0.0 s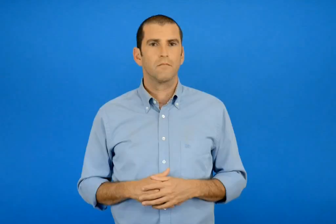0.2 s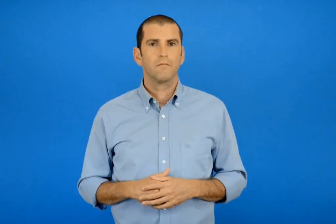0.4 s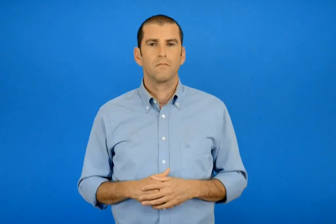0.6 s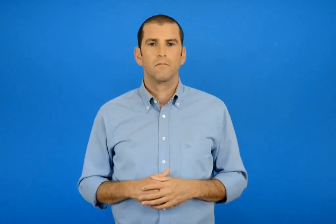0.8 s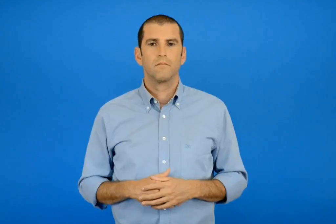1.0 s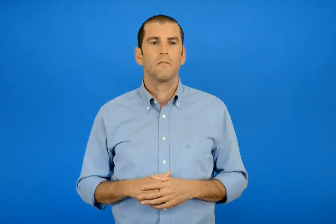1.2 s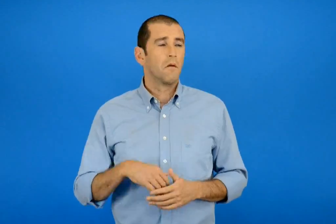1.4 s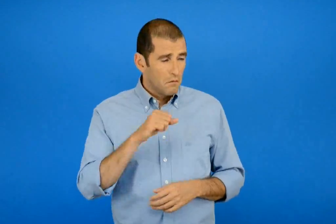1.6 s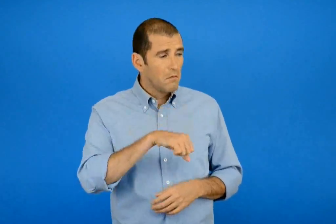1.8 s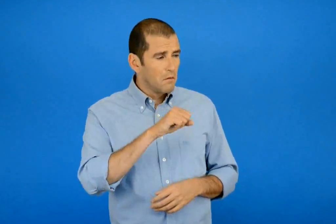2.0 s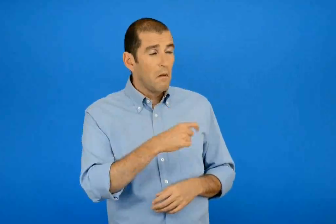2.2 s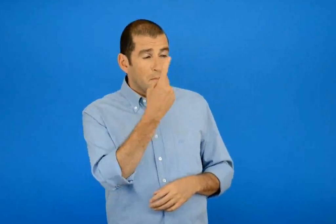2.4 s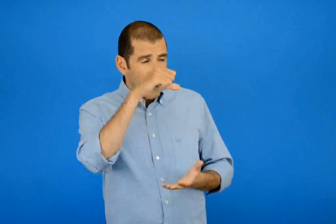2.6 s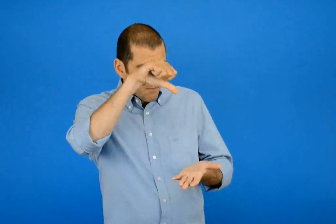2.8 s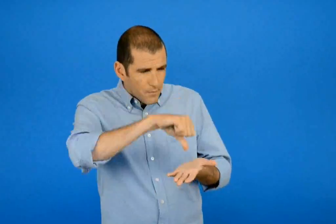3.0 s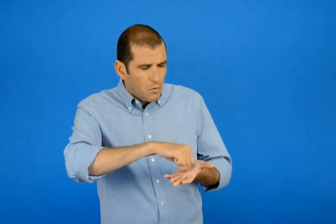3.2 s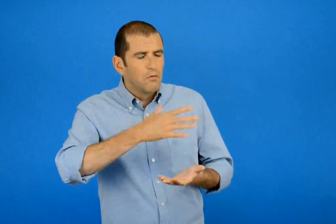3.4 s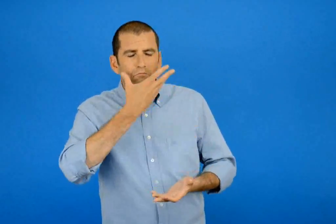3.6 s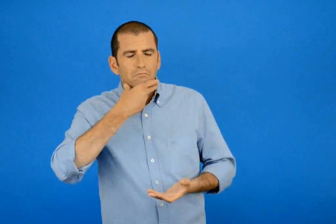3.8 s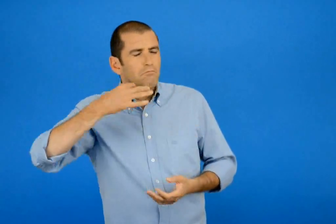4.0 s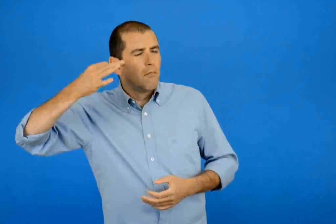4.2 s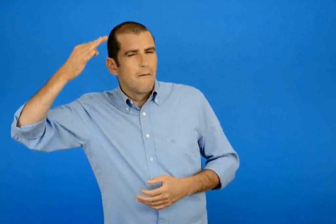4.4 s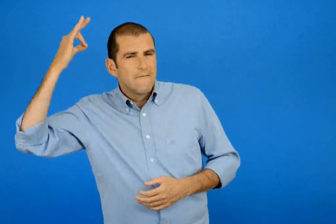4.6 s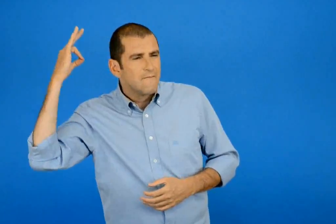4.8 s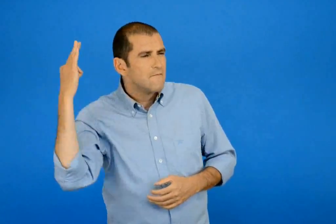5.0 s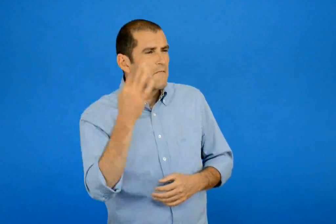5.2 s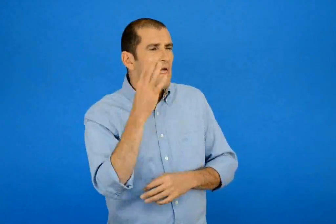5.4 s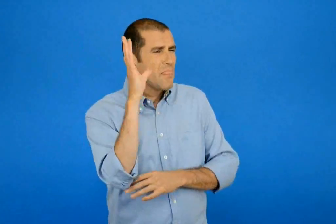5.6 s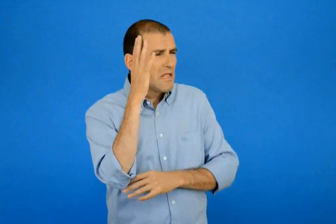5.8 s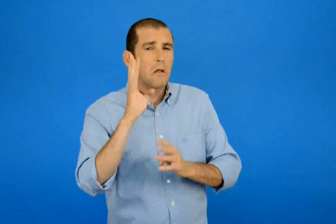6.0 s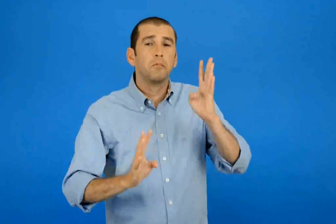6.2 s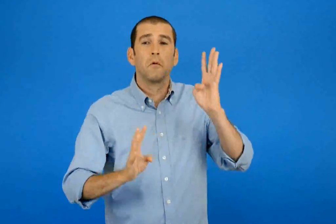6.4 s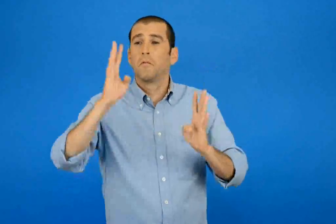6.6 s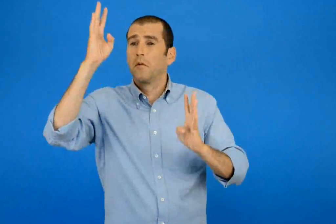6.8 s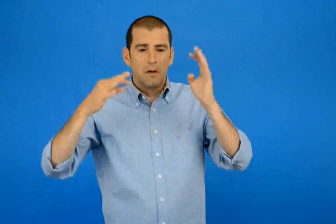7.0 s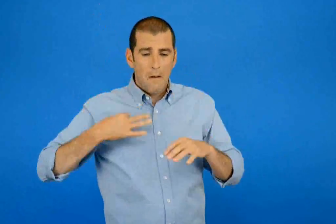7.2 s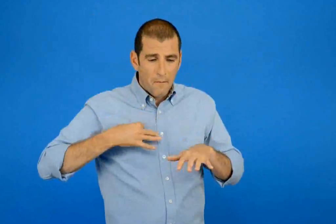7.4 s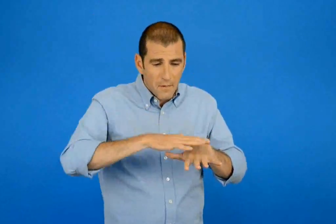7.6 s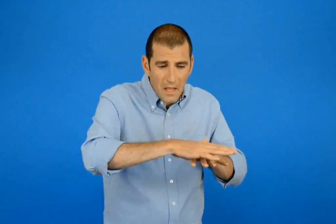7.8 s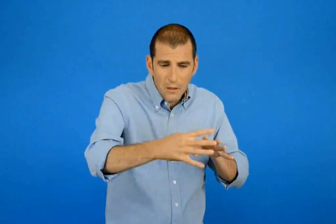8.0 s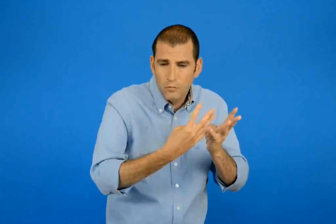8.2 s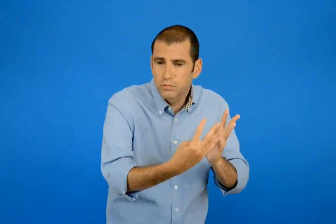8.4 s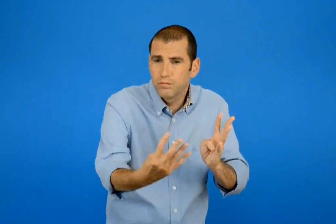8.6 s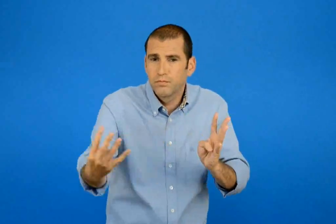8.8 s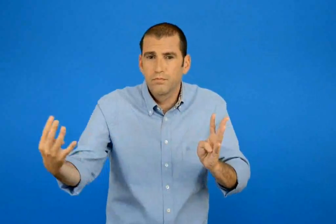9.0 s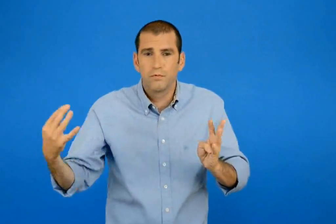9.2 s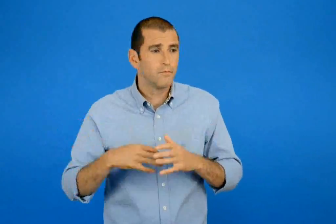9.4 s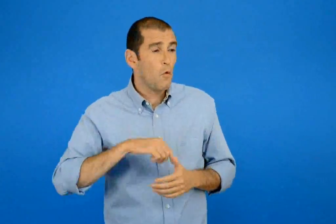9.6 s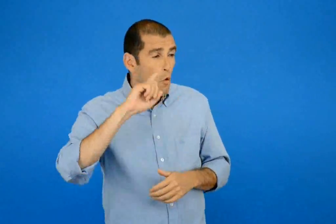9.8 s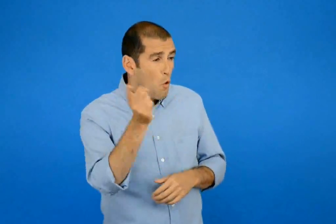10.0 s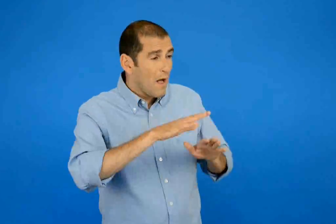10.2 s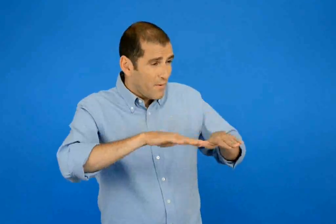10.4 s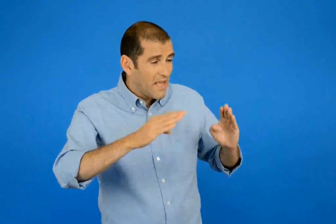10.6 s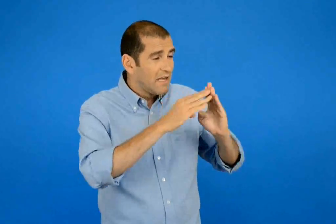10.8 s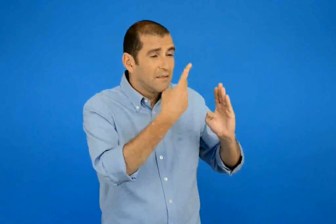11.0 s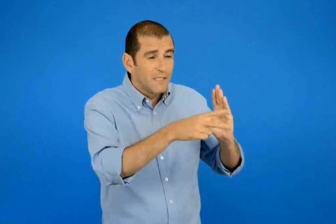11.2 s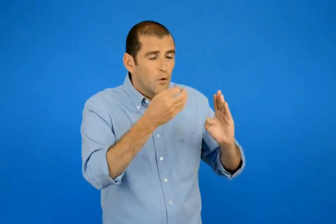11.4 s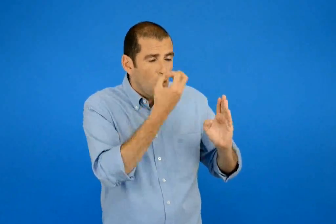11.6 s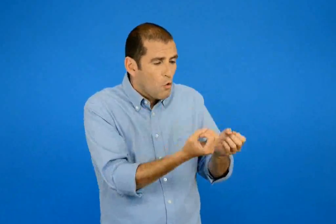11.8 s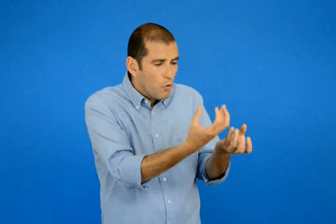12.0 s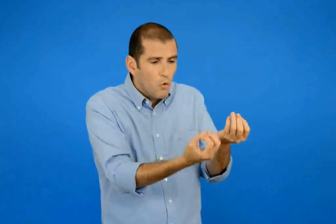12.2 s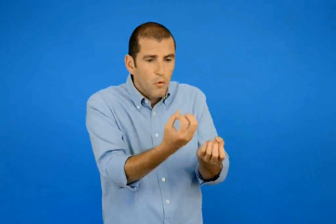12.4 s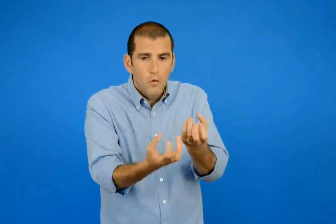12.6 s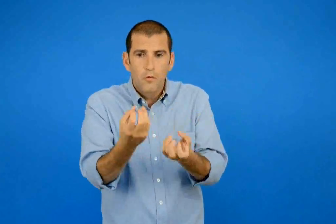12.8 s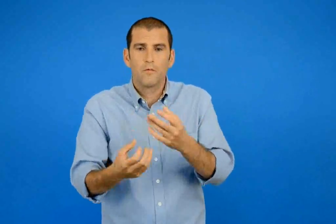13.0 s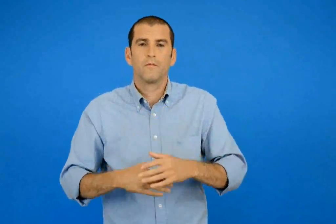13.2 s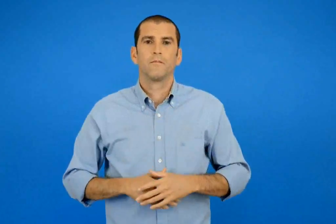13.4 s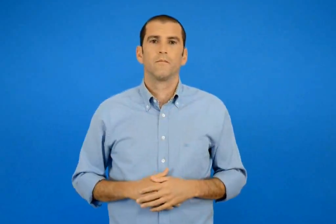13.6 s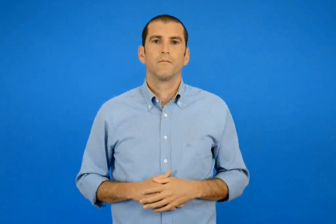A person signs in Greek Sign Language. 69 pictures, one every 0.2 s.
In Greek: ναι είναι μια πόλη ονειρεμένη με ψηλά δέντρα και καταπράσινη χλοη όλα τα παιδιά έχουν λουλούδια στο σπίτι τους
